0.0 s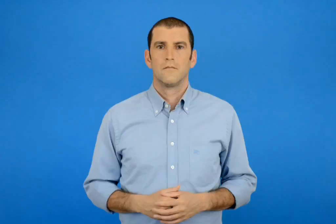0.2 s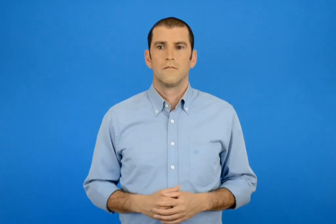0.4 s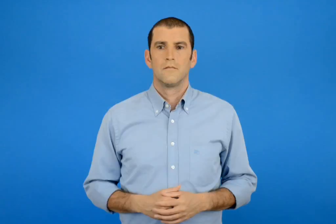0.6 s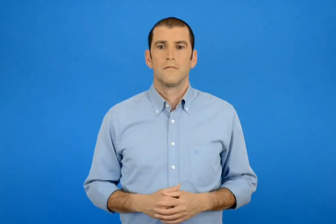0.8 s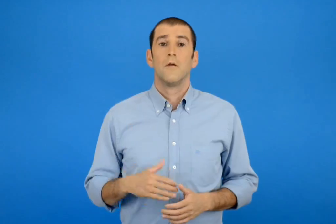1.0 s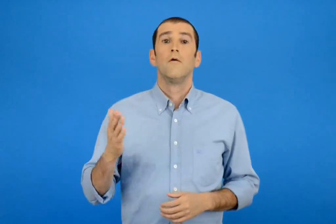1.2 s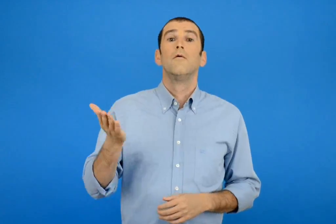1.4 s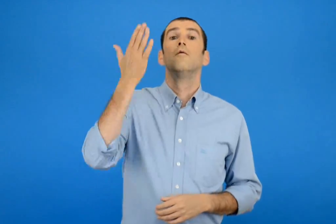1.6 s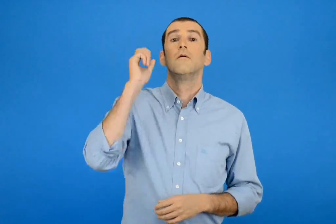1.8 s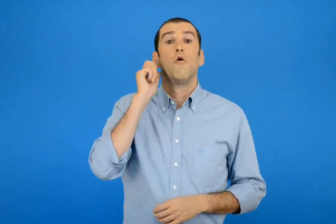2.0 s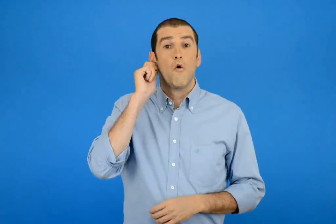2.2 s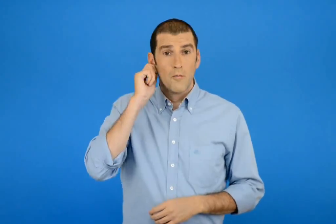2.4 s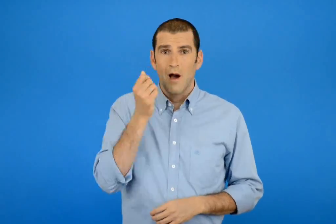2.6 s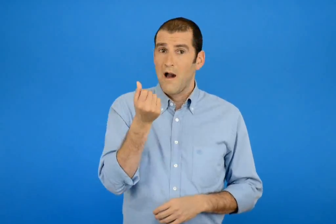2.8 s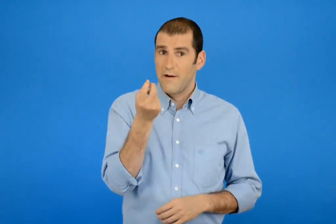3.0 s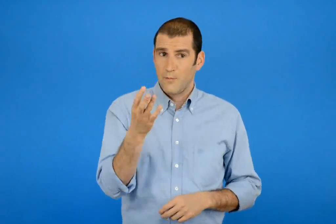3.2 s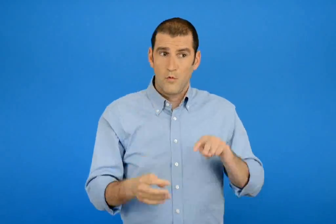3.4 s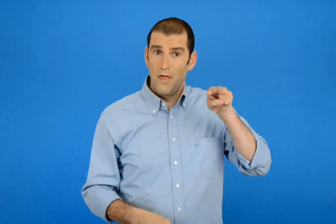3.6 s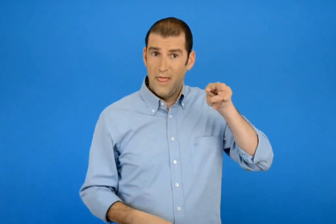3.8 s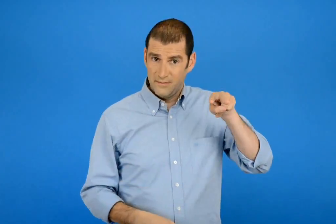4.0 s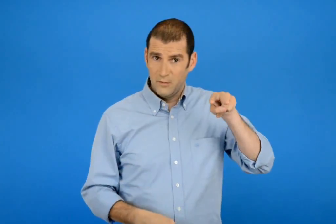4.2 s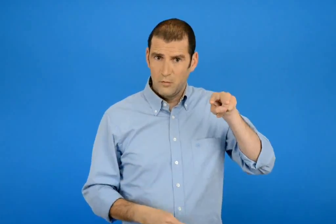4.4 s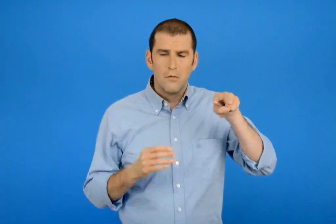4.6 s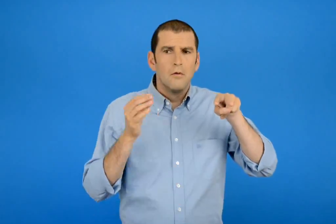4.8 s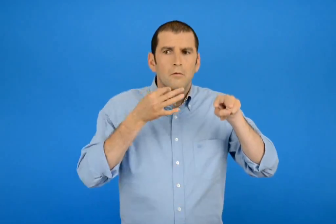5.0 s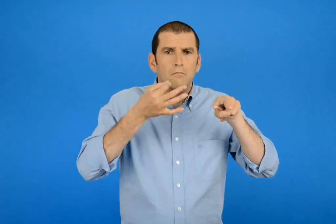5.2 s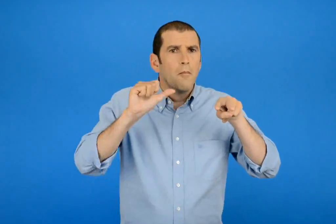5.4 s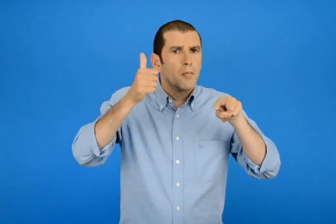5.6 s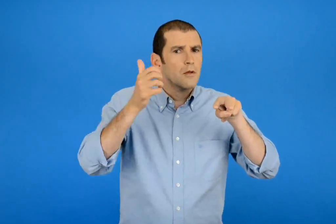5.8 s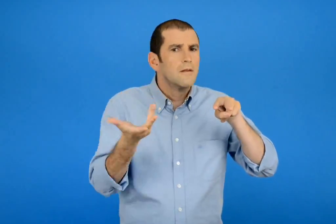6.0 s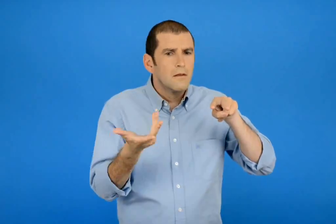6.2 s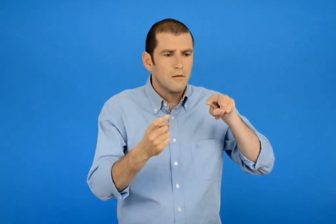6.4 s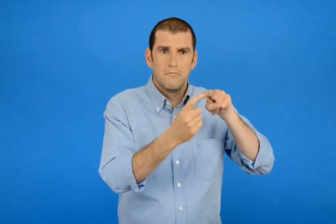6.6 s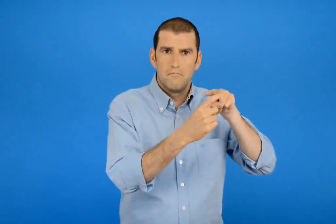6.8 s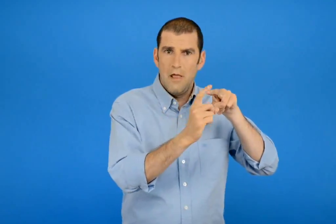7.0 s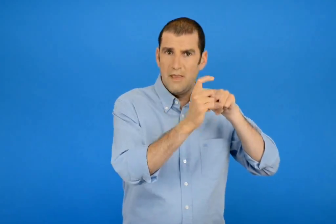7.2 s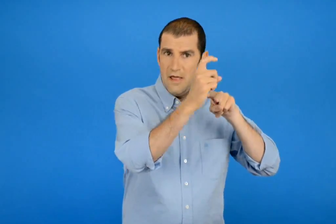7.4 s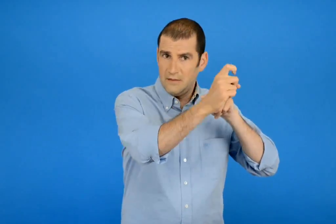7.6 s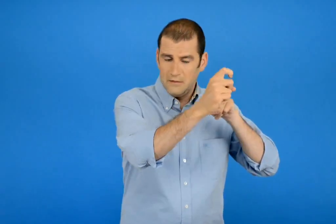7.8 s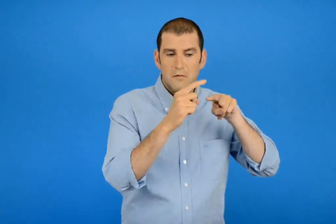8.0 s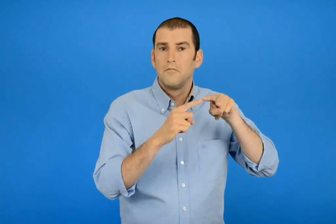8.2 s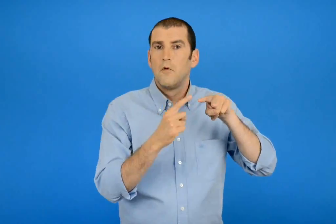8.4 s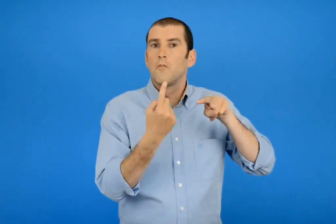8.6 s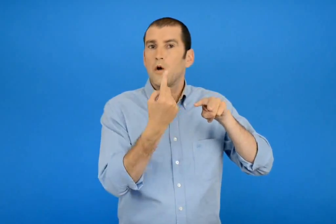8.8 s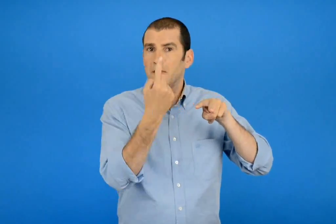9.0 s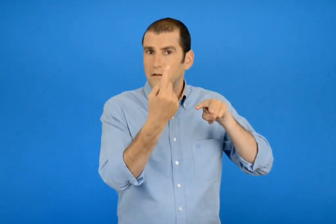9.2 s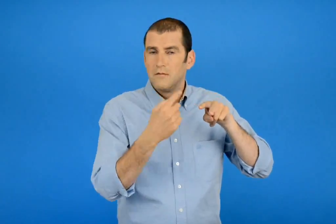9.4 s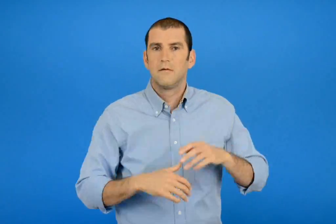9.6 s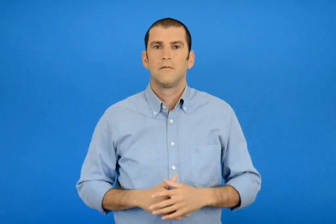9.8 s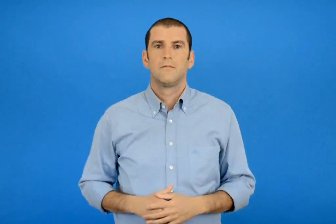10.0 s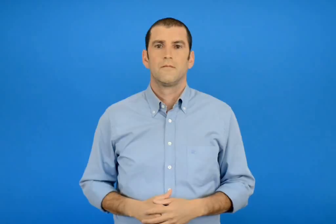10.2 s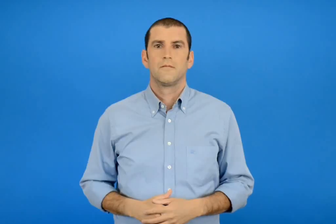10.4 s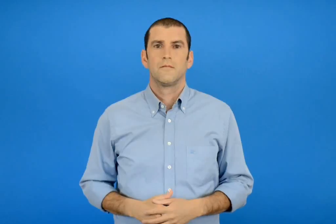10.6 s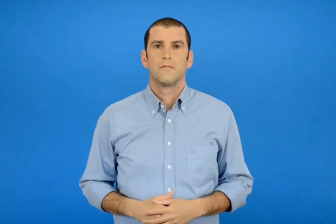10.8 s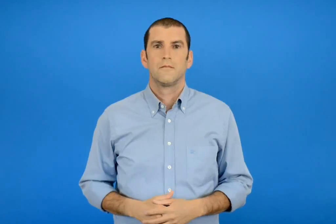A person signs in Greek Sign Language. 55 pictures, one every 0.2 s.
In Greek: όταν λεμέ το όνομα ενός διψήφιου αριθμού τι ακούμε πρώτα τις δεκάδες η τις μονάδες ;
